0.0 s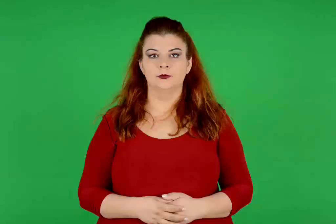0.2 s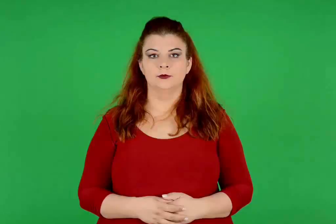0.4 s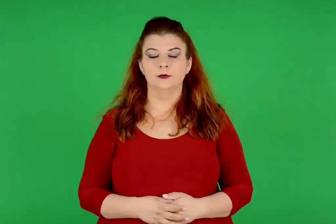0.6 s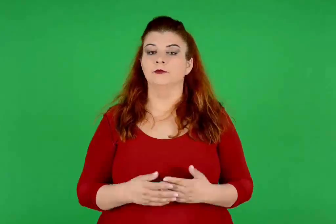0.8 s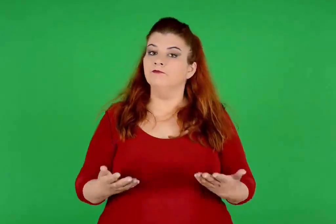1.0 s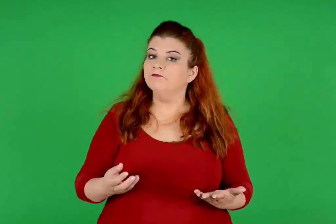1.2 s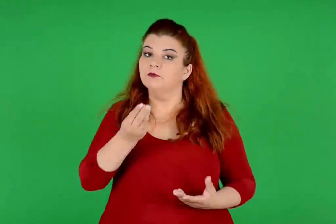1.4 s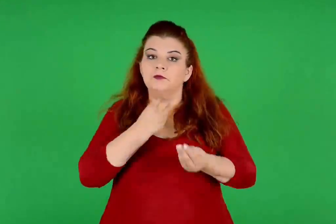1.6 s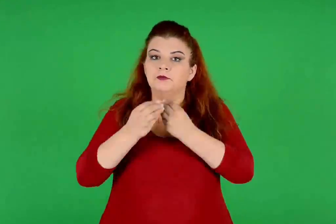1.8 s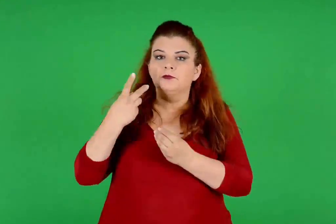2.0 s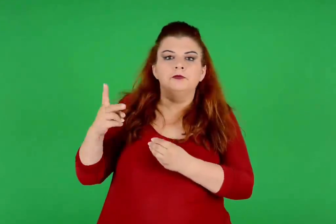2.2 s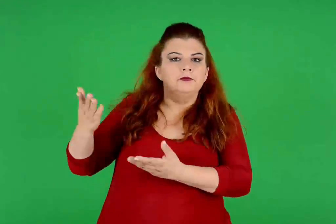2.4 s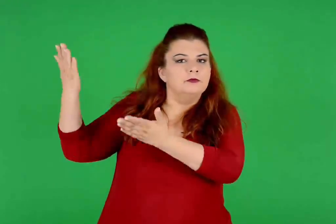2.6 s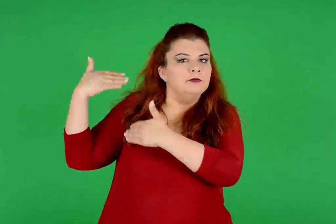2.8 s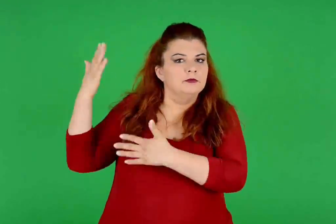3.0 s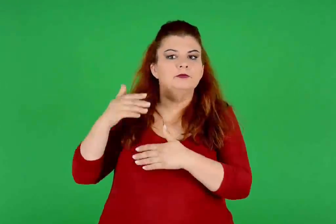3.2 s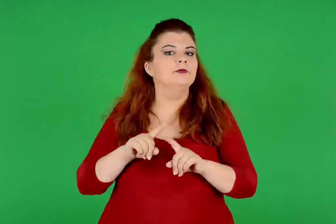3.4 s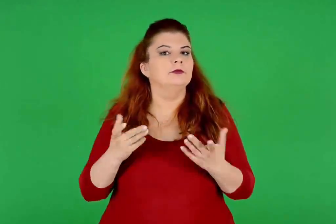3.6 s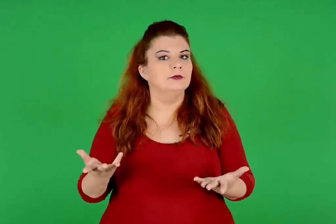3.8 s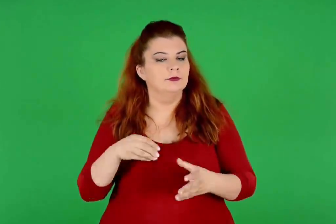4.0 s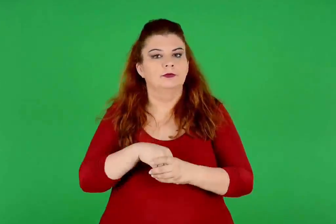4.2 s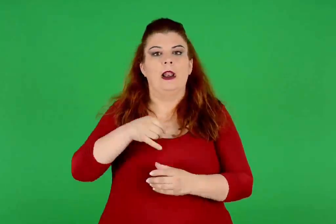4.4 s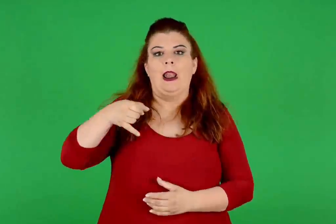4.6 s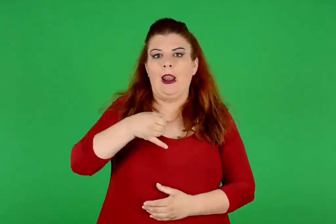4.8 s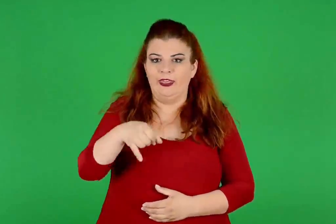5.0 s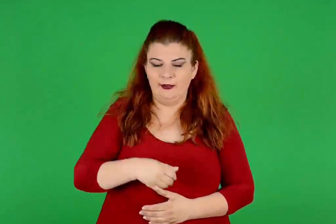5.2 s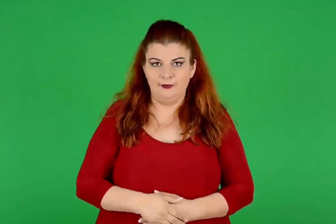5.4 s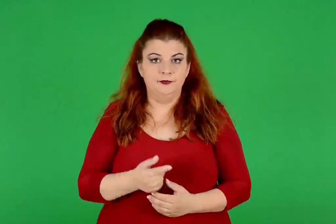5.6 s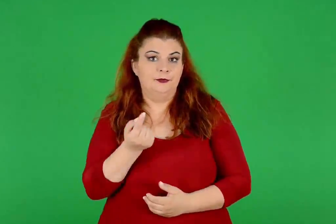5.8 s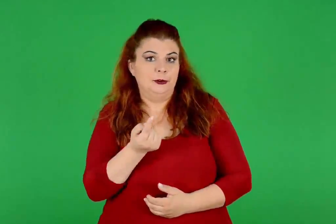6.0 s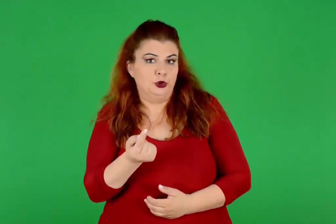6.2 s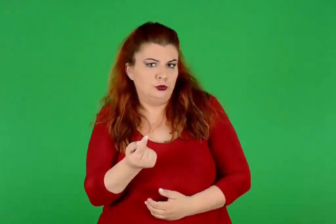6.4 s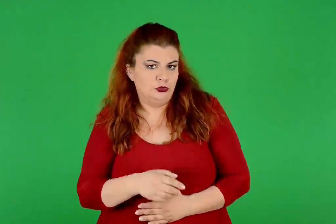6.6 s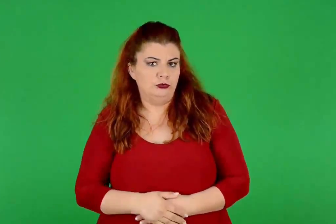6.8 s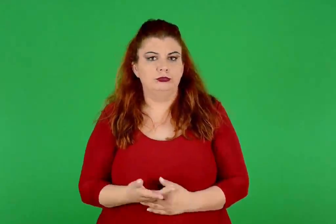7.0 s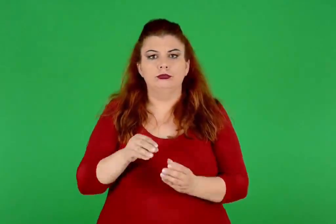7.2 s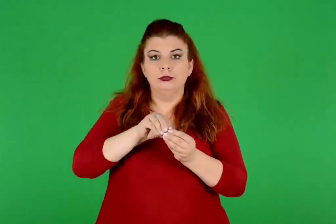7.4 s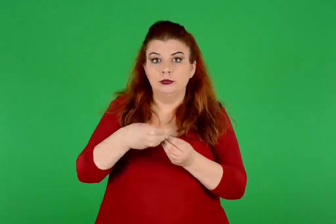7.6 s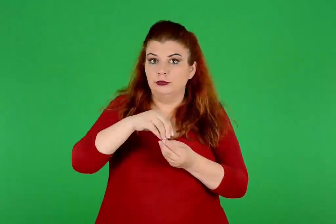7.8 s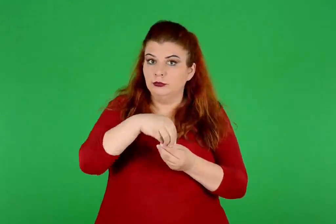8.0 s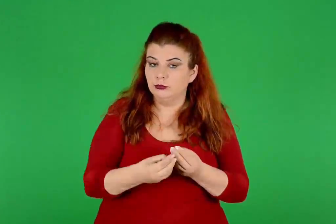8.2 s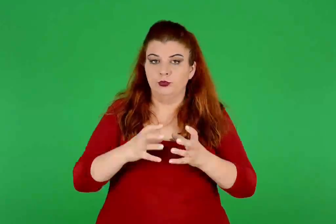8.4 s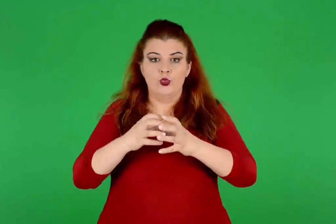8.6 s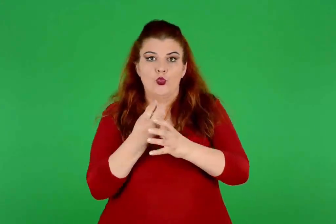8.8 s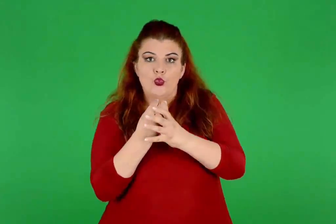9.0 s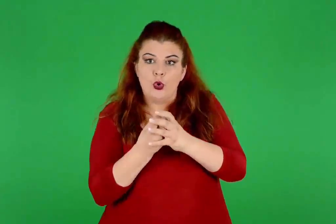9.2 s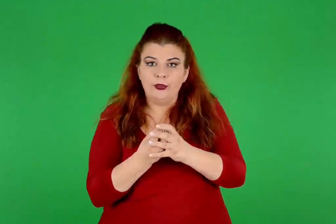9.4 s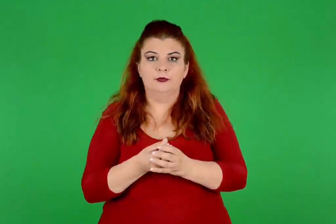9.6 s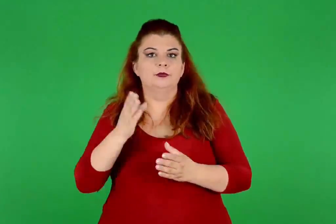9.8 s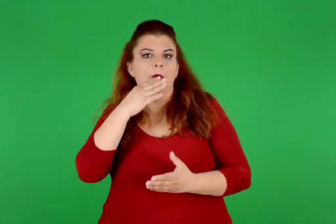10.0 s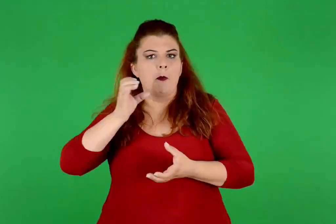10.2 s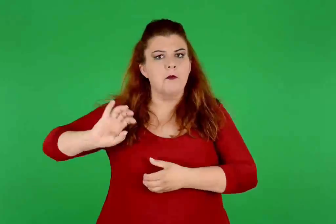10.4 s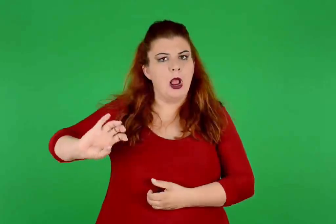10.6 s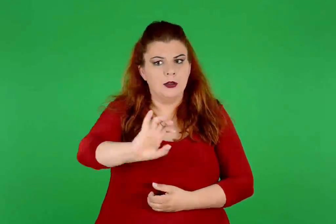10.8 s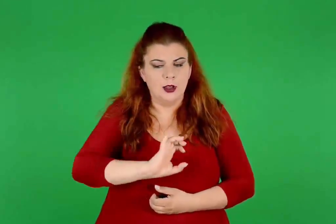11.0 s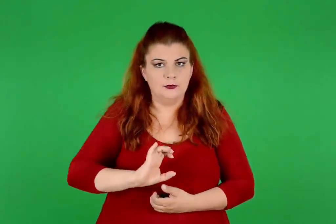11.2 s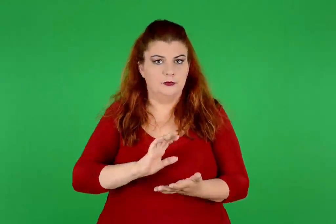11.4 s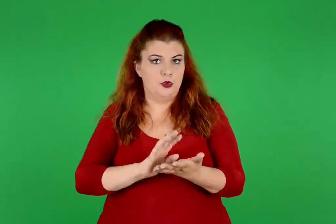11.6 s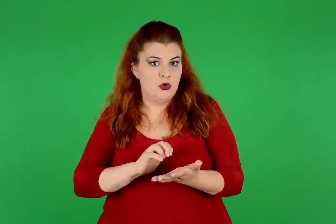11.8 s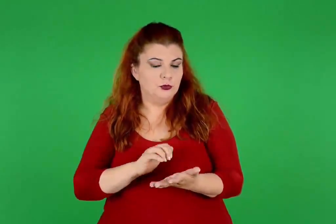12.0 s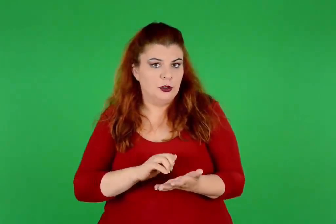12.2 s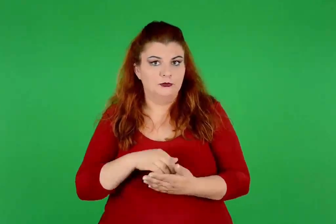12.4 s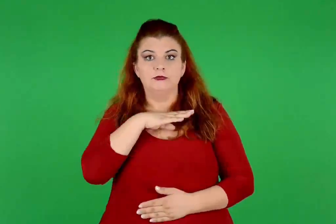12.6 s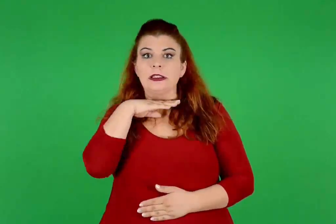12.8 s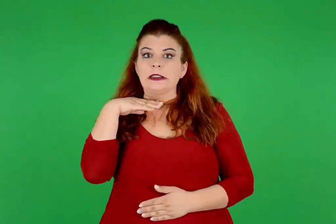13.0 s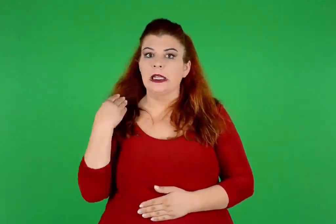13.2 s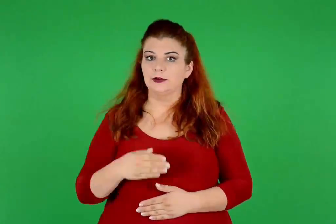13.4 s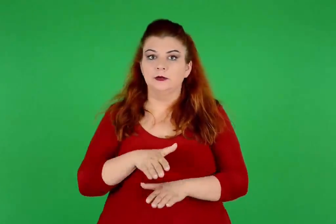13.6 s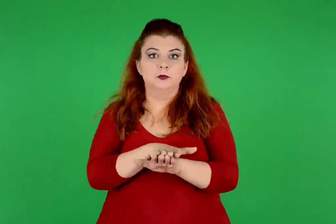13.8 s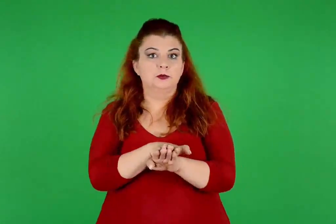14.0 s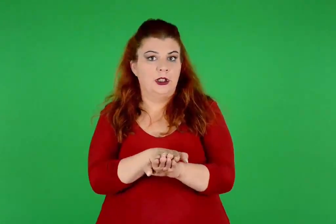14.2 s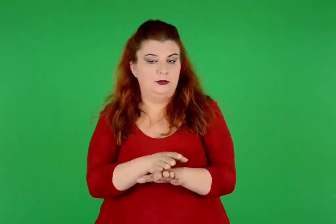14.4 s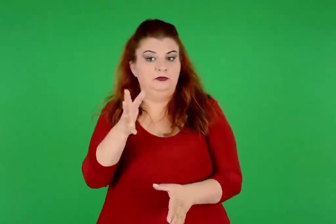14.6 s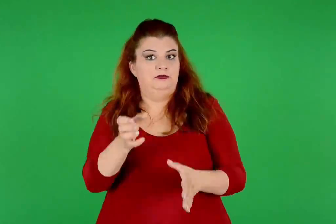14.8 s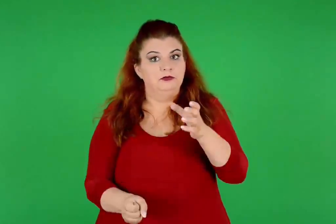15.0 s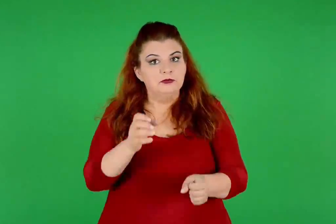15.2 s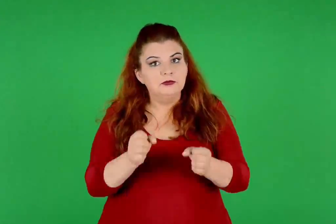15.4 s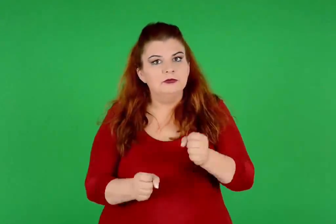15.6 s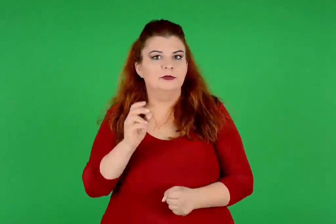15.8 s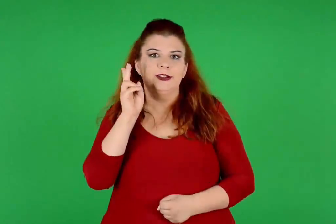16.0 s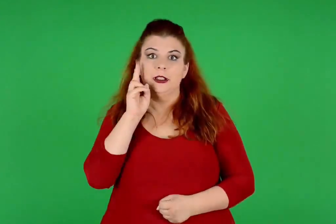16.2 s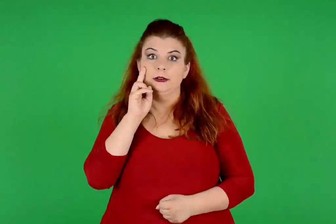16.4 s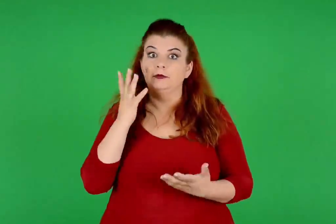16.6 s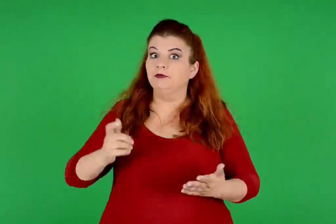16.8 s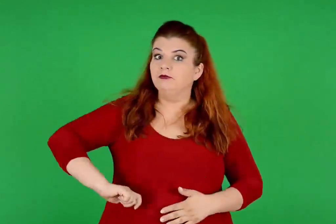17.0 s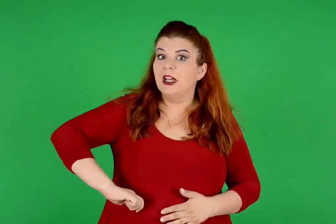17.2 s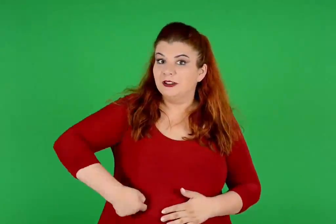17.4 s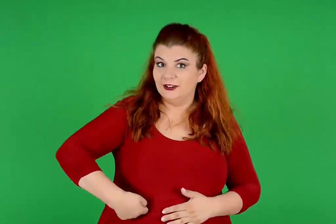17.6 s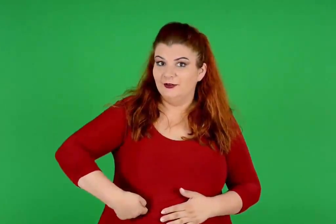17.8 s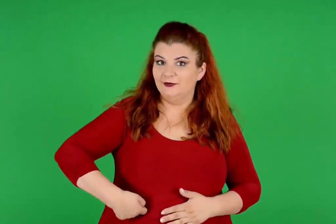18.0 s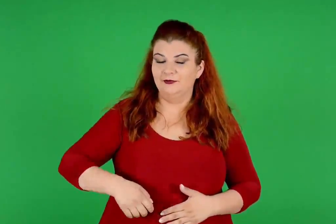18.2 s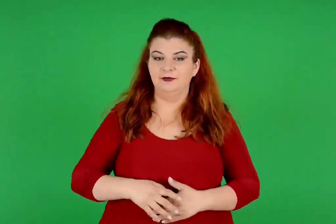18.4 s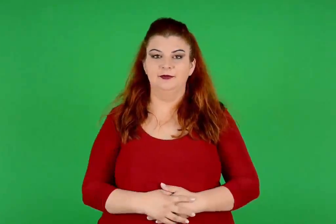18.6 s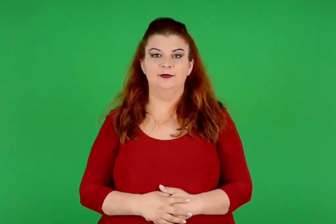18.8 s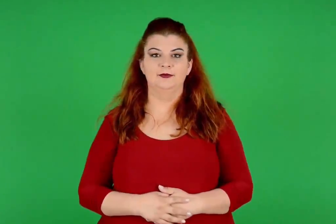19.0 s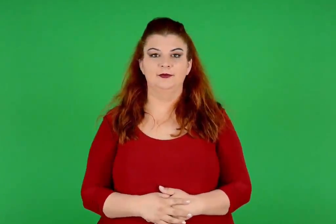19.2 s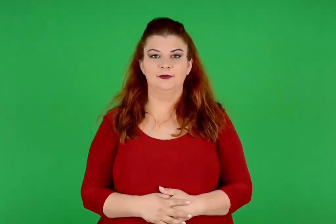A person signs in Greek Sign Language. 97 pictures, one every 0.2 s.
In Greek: η διατροφή τους , λοιπόν , περιλάμβανε λάδι , ξηρούς καρπούς , σύκα , ρόδια , μπαχαρικά , όσπρια , κρέας , ψάρι , γάλα και κρασί και μάλιστα ρετσίνα
